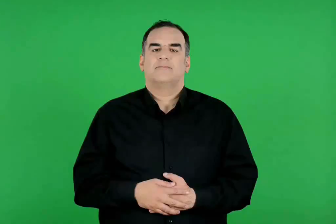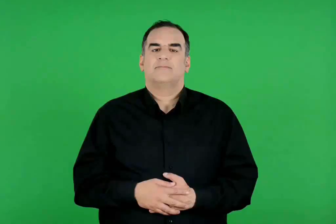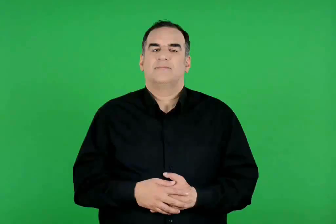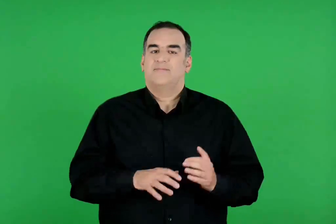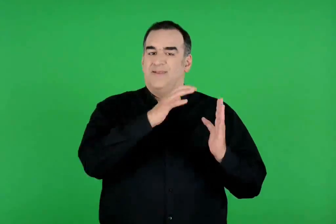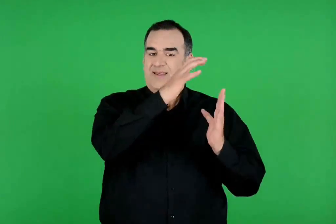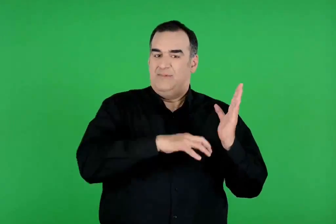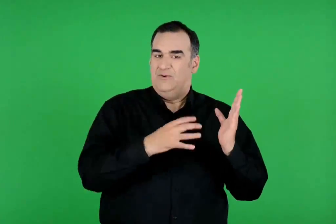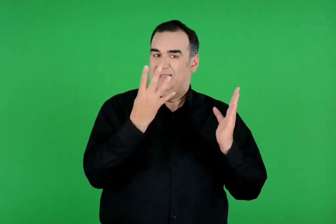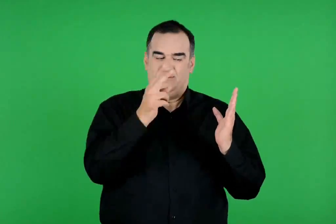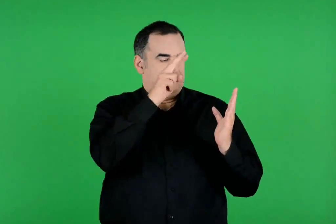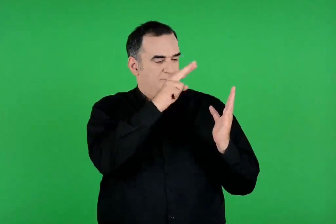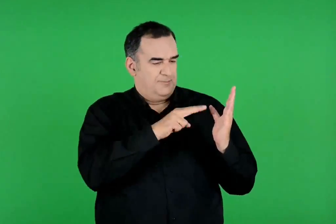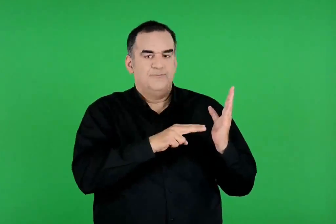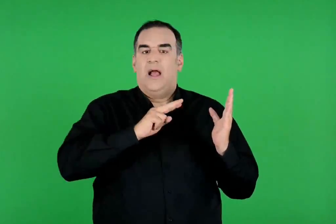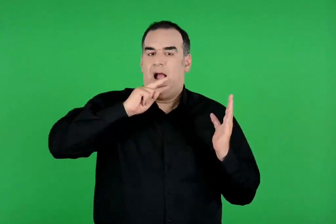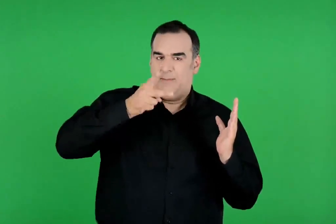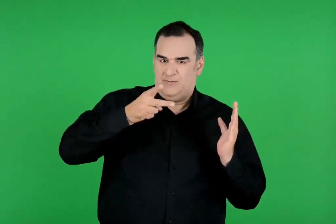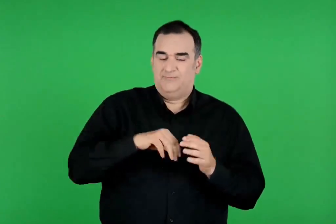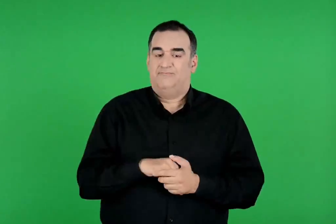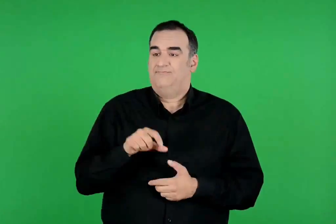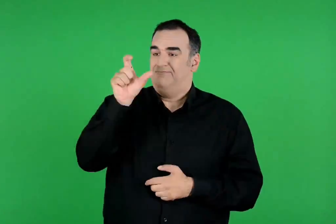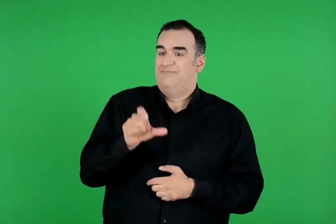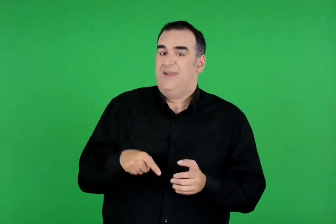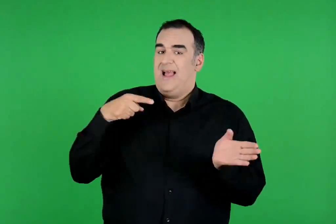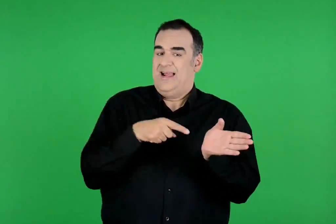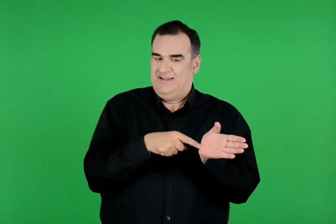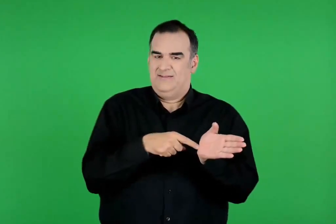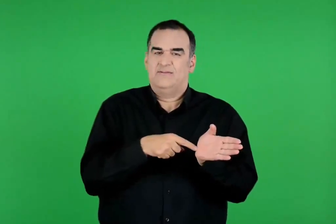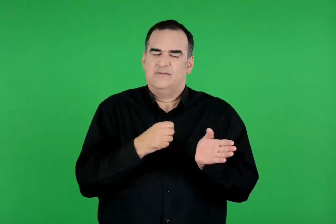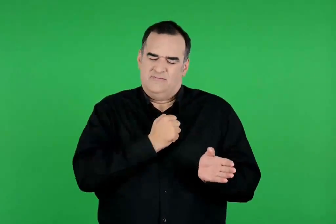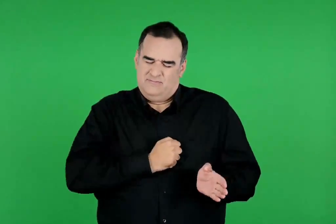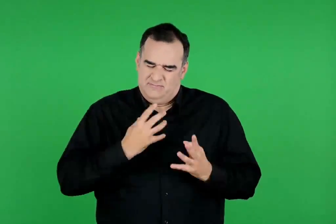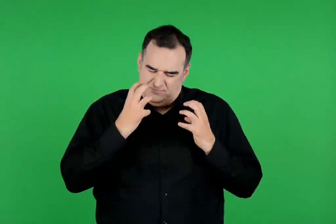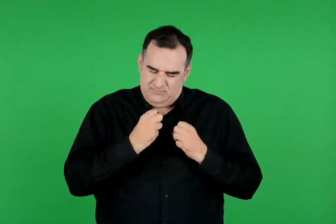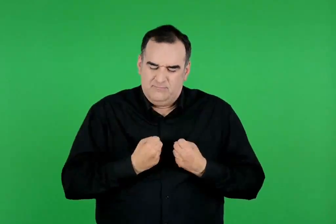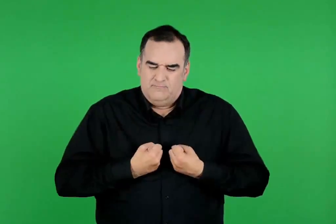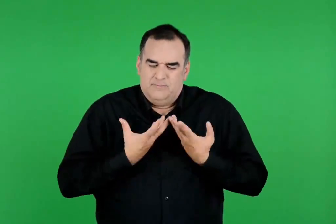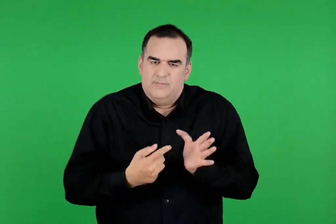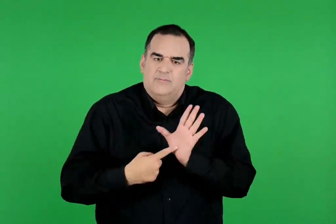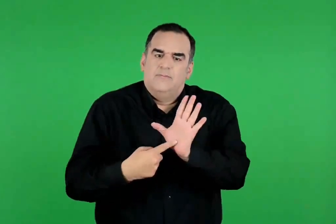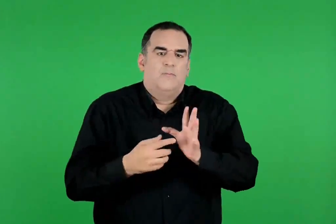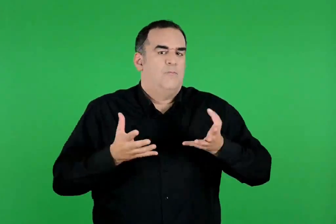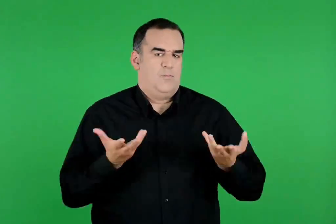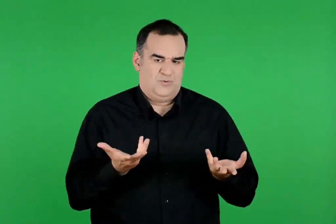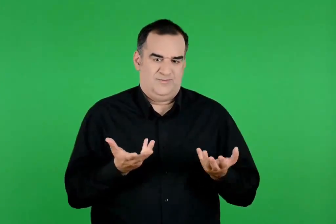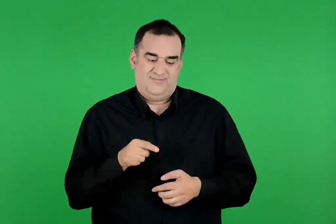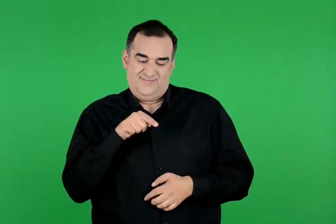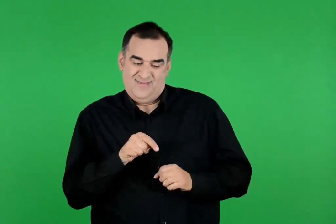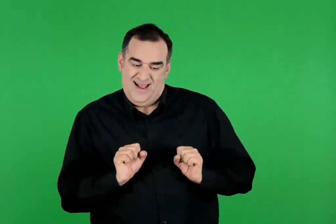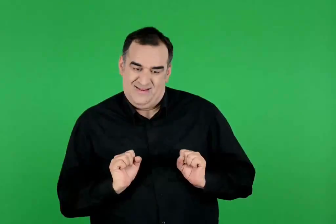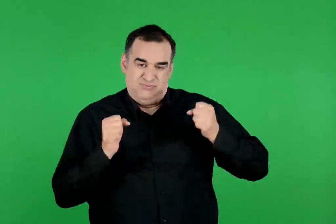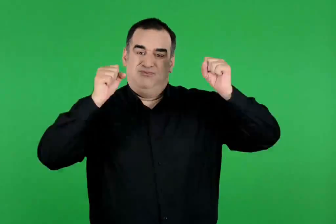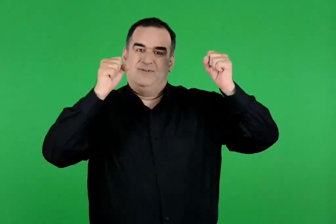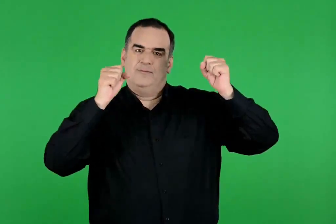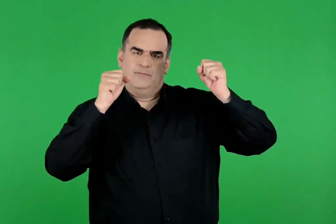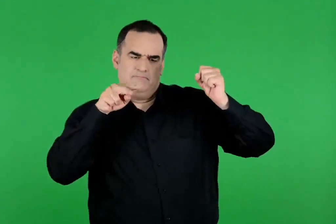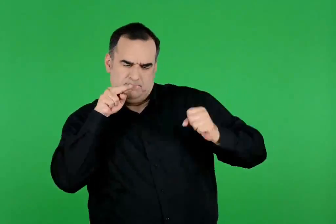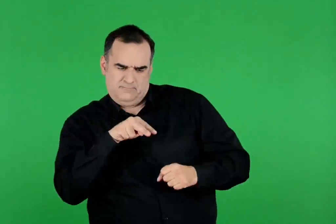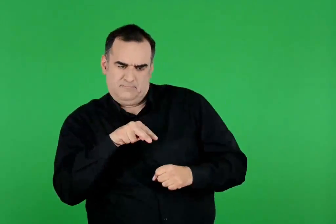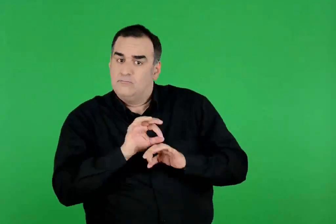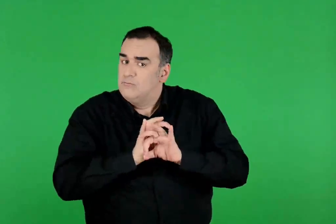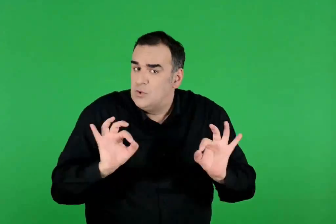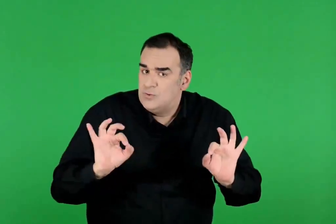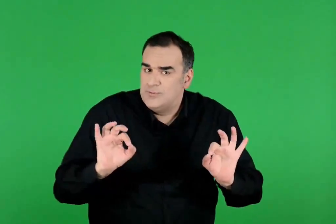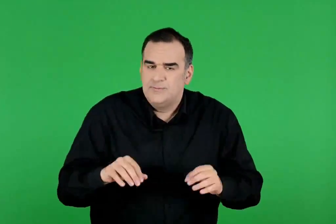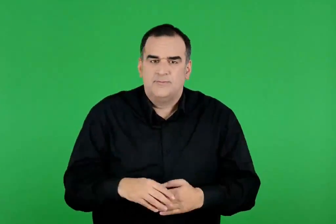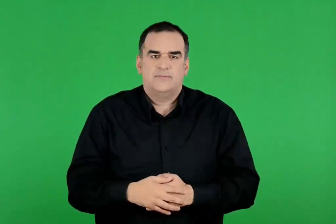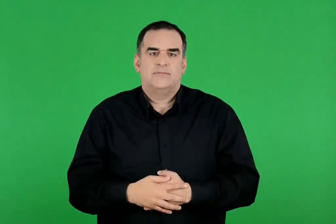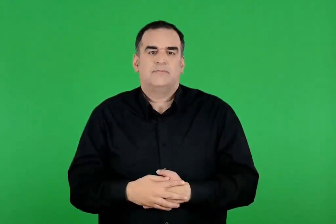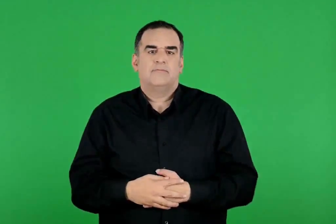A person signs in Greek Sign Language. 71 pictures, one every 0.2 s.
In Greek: διαβάζω το κείμενο 4 και απαντώ. πώς δείχνει το πένθος του ο αχιλλέας ; δικαιολογούνται οι αντιδράσεις του αυτές ;
